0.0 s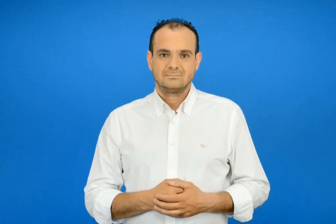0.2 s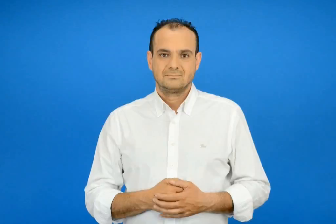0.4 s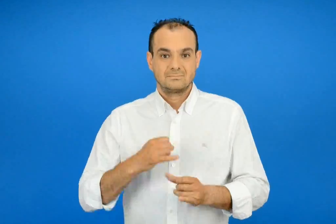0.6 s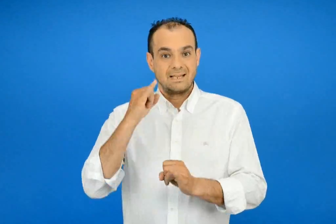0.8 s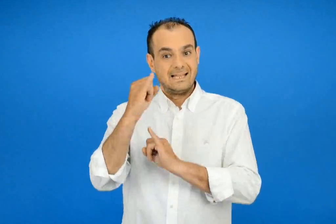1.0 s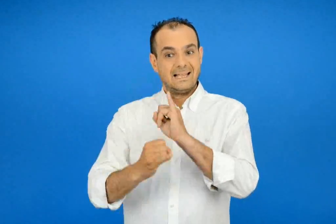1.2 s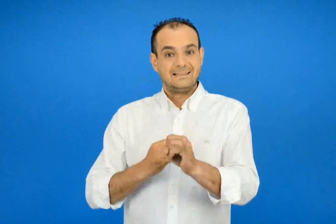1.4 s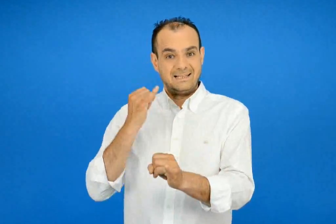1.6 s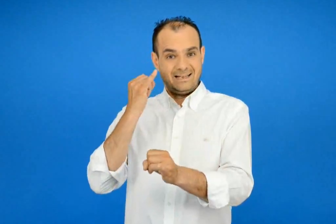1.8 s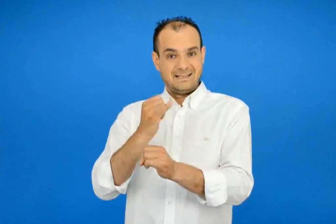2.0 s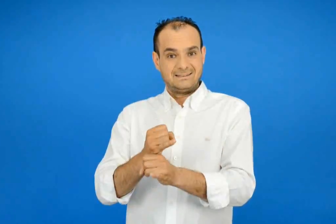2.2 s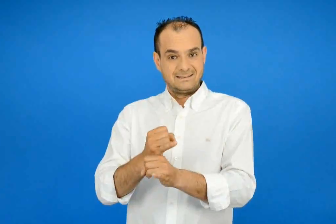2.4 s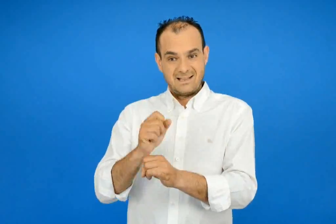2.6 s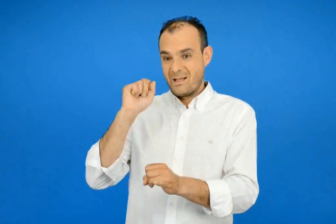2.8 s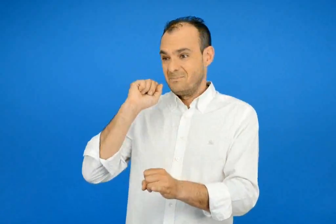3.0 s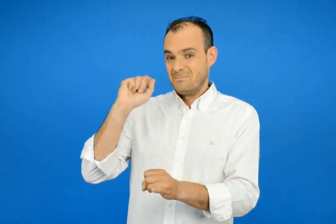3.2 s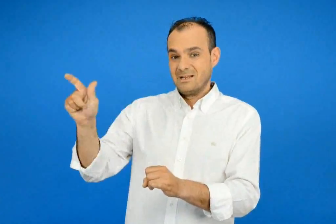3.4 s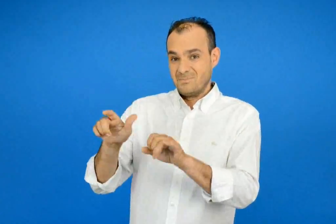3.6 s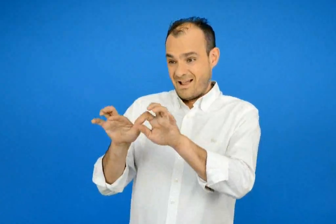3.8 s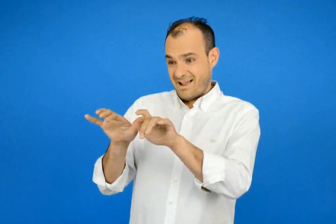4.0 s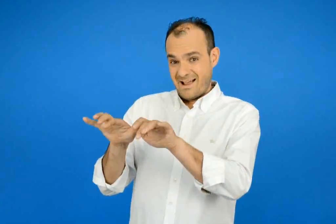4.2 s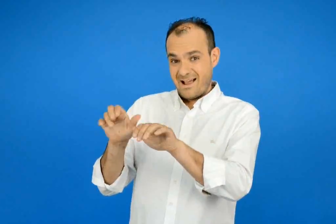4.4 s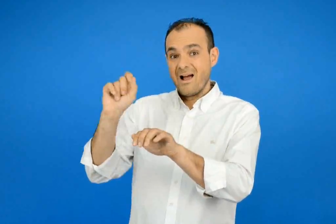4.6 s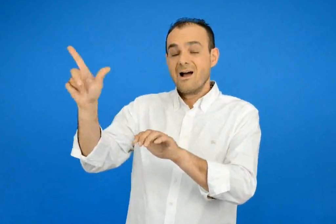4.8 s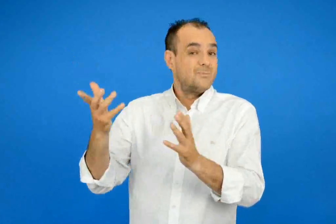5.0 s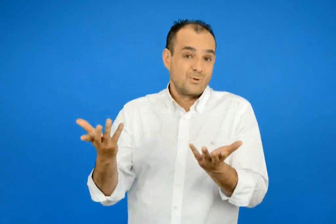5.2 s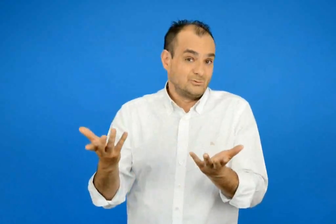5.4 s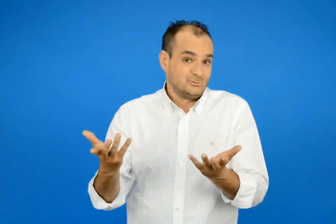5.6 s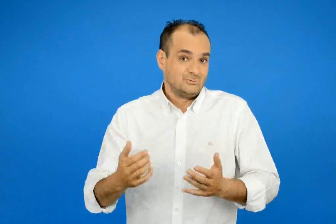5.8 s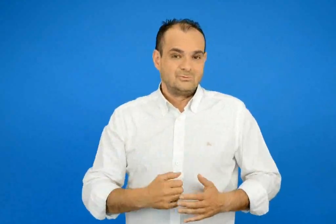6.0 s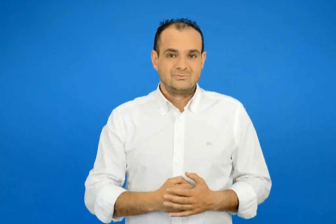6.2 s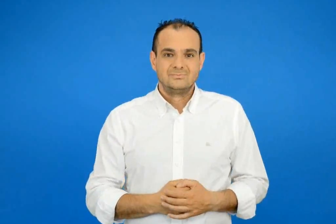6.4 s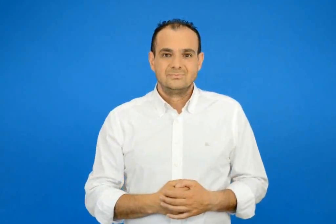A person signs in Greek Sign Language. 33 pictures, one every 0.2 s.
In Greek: πως στέλνουμε ένα μήνυμα ηλεκτρονικού ταχυδρομείου ;
